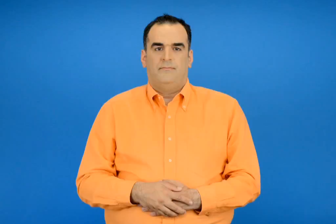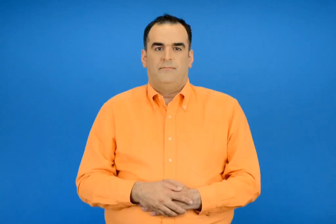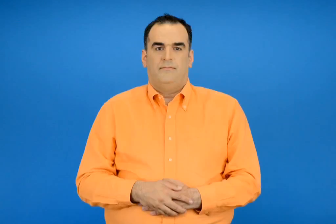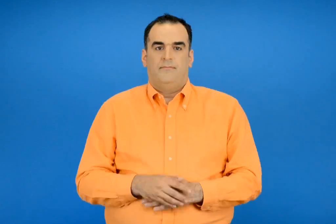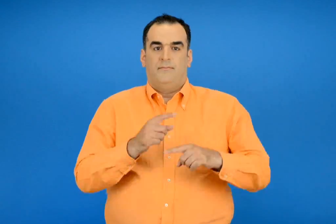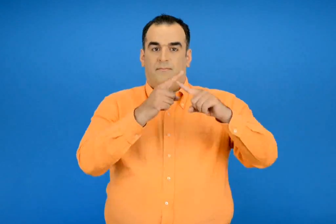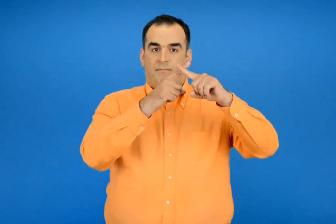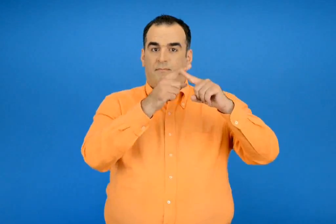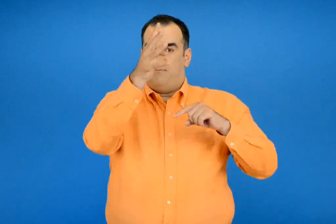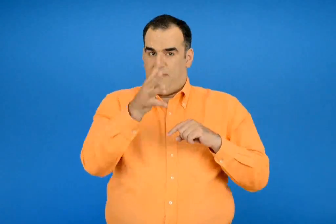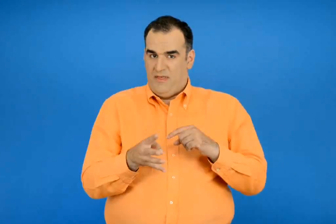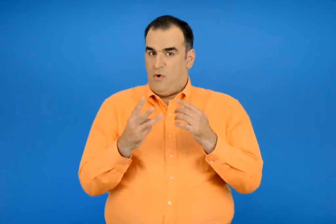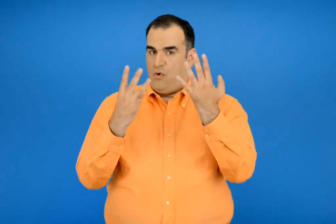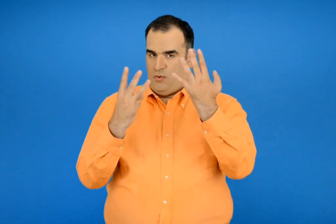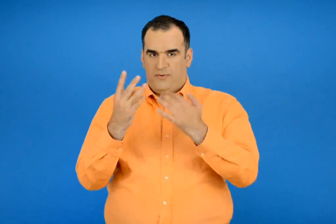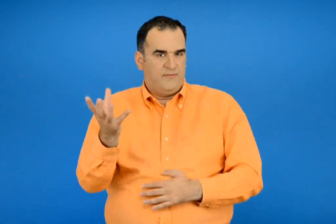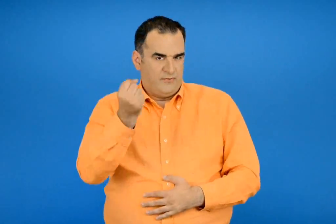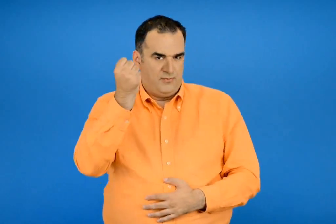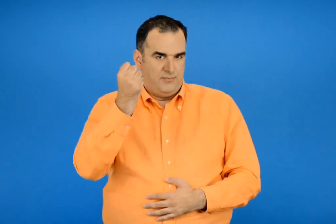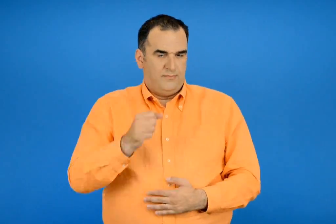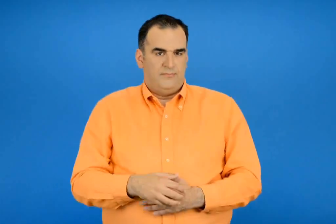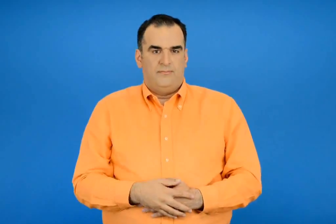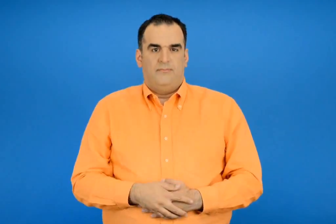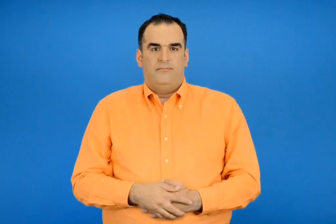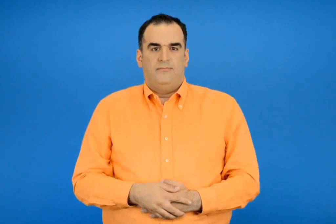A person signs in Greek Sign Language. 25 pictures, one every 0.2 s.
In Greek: βρίσκω την προπαίδεια του 8
